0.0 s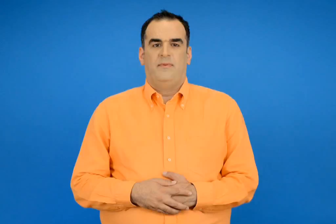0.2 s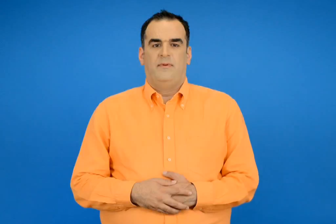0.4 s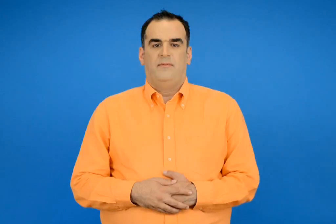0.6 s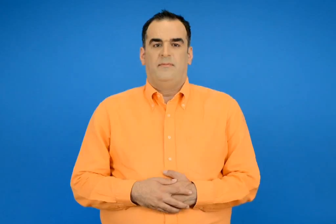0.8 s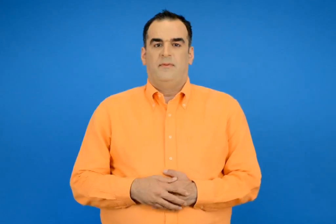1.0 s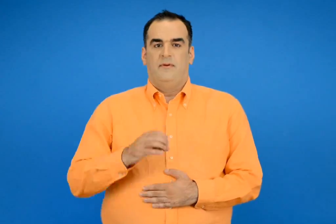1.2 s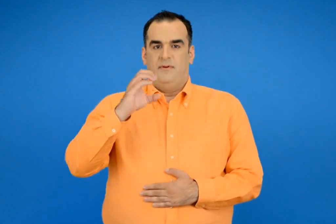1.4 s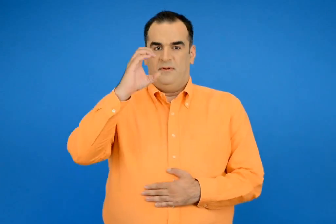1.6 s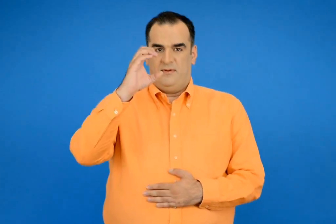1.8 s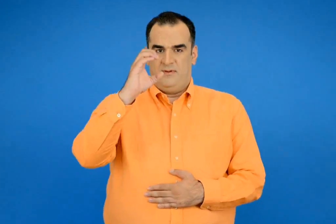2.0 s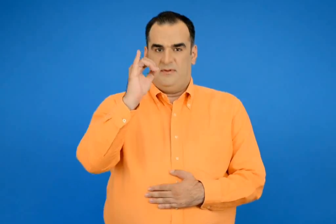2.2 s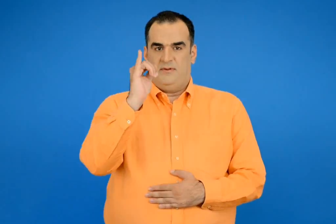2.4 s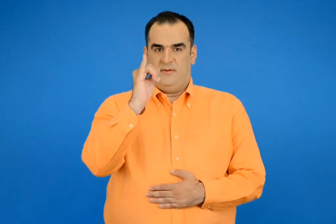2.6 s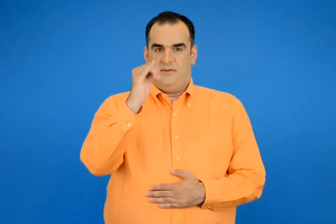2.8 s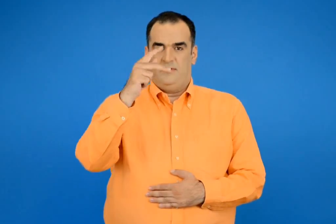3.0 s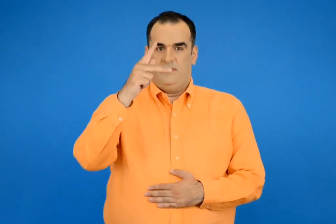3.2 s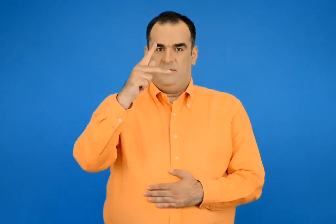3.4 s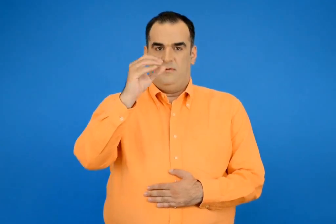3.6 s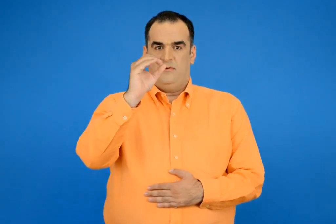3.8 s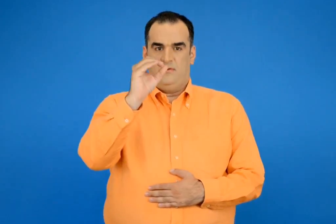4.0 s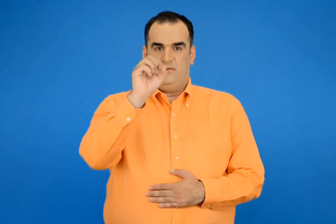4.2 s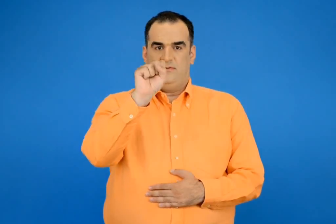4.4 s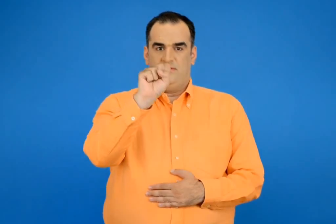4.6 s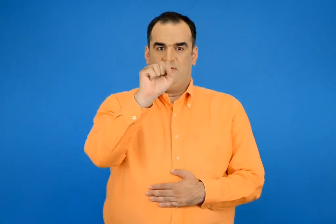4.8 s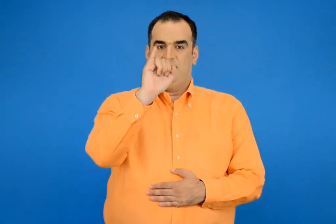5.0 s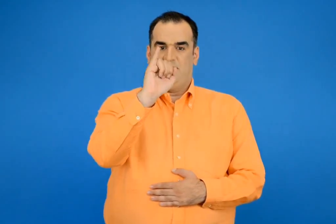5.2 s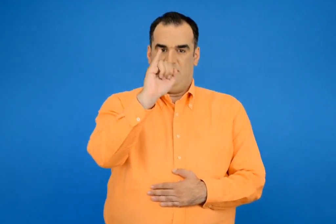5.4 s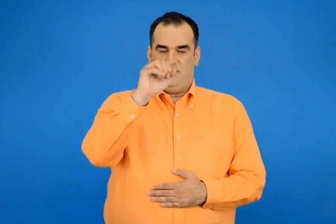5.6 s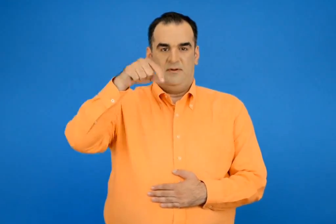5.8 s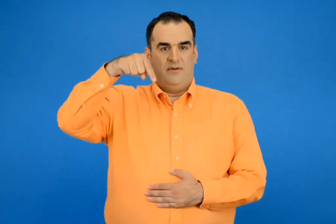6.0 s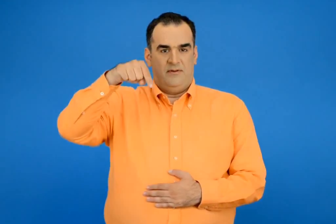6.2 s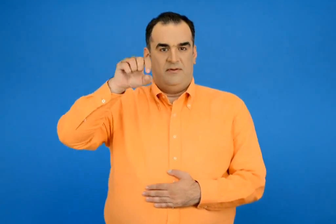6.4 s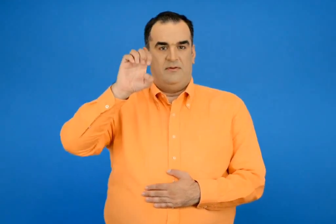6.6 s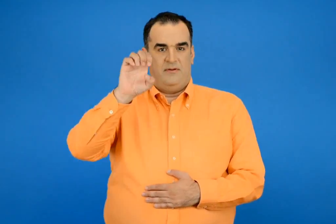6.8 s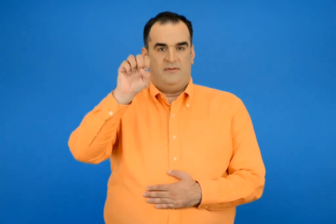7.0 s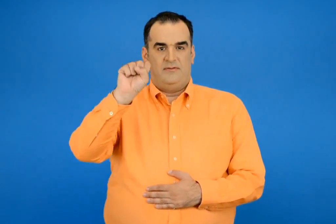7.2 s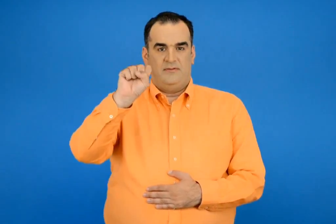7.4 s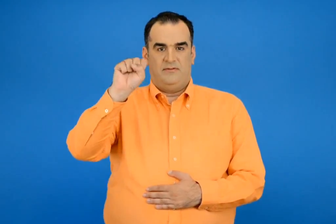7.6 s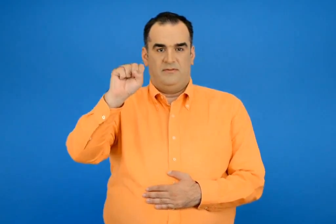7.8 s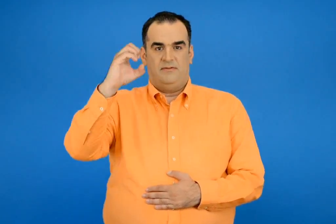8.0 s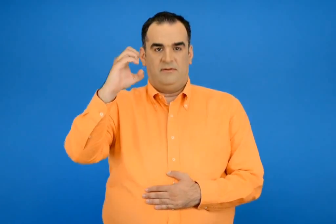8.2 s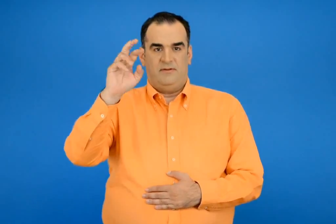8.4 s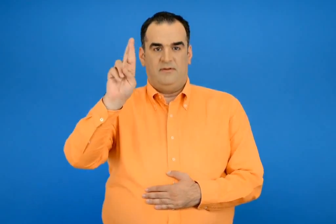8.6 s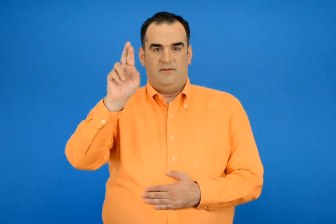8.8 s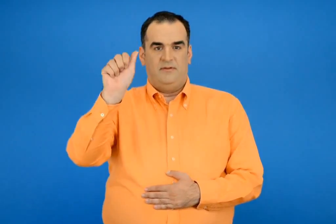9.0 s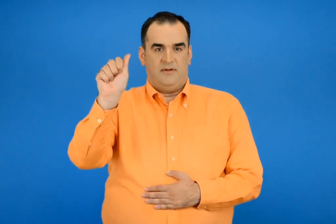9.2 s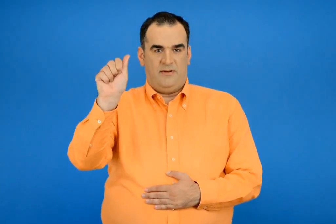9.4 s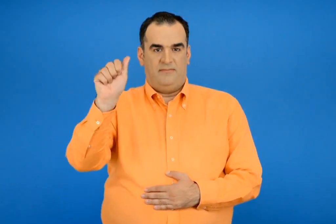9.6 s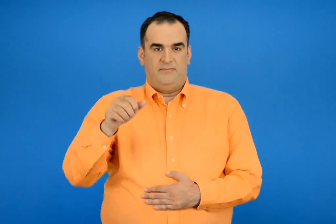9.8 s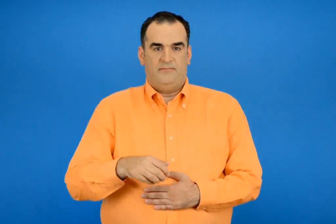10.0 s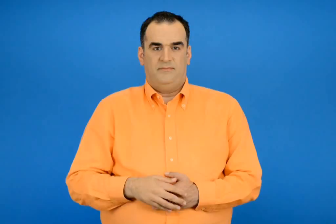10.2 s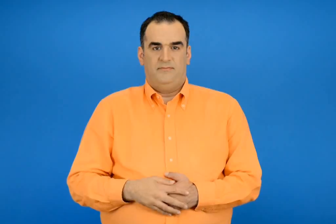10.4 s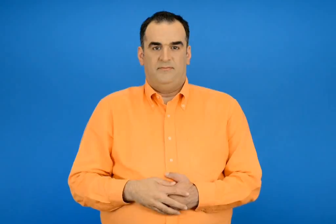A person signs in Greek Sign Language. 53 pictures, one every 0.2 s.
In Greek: είκοσι τέσσερα
